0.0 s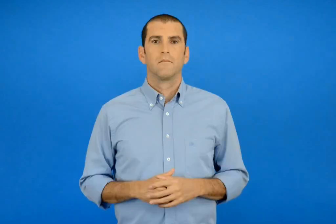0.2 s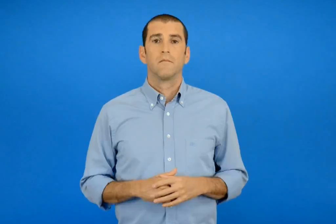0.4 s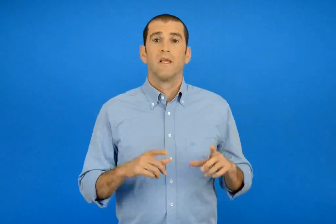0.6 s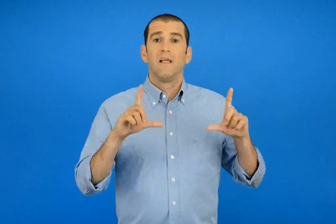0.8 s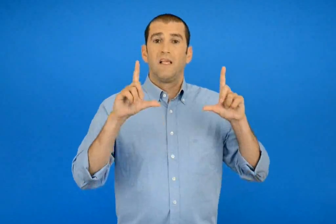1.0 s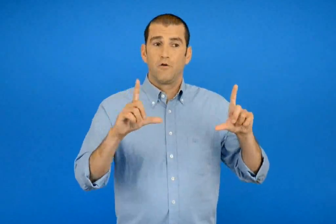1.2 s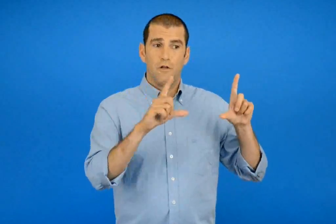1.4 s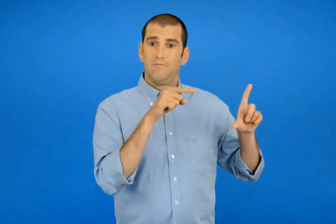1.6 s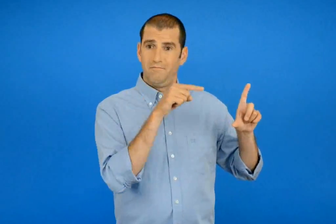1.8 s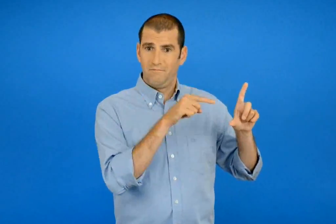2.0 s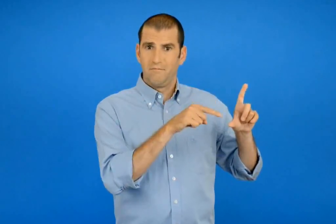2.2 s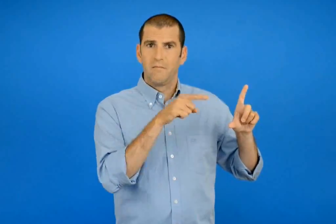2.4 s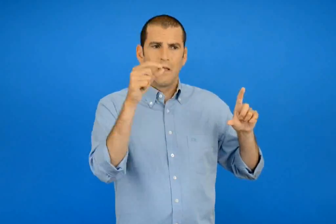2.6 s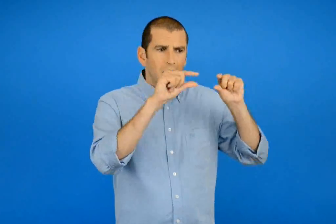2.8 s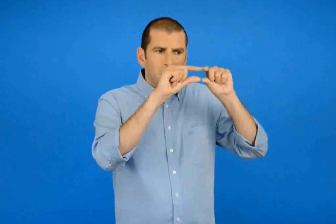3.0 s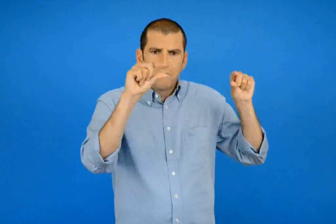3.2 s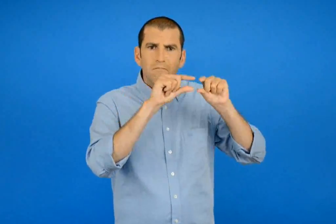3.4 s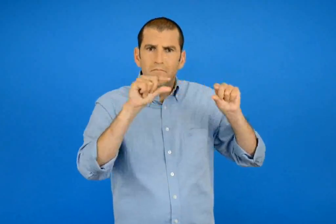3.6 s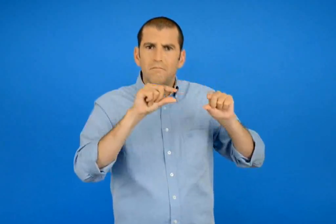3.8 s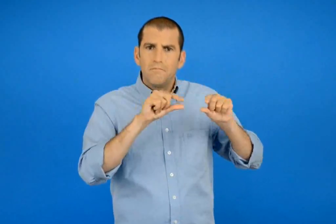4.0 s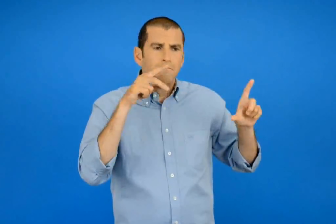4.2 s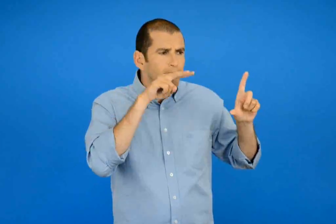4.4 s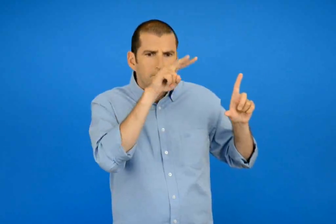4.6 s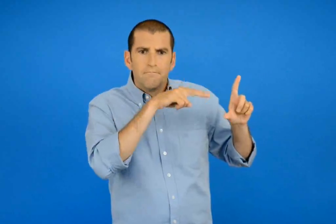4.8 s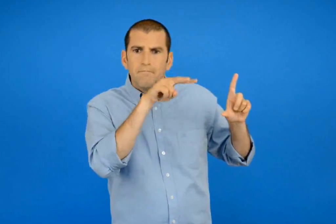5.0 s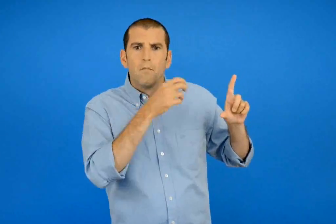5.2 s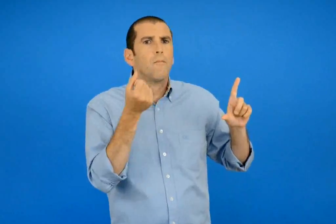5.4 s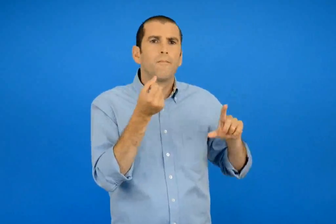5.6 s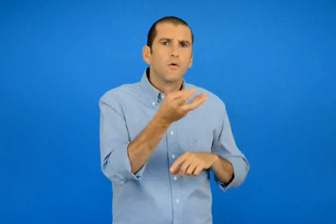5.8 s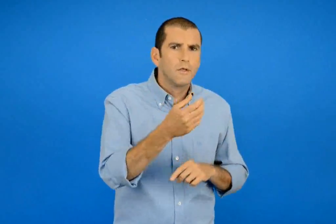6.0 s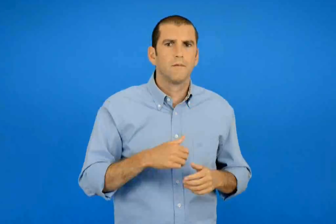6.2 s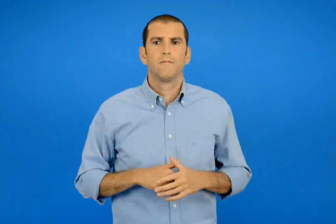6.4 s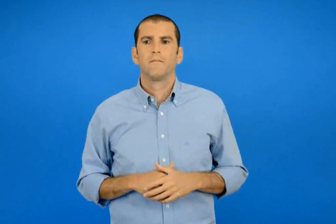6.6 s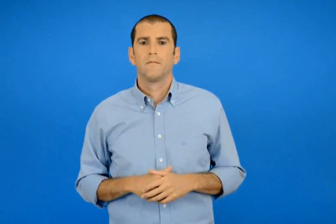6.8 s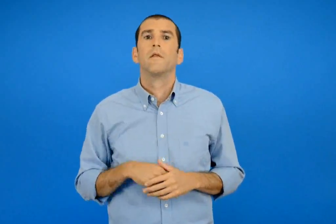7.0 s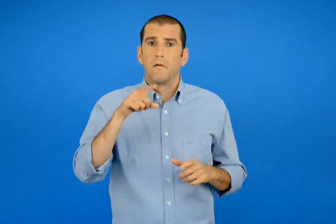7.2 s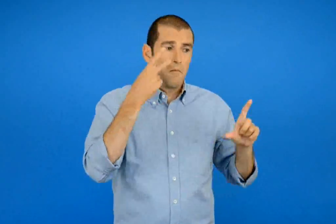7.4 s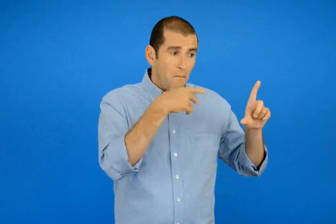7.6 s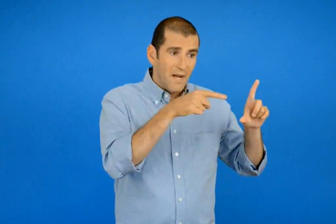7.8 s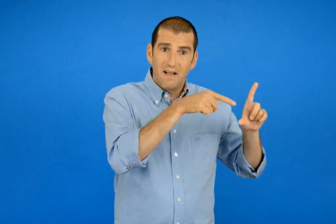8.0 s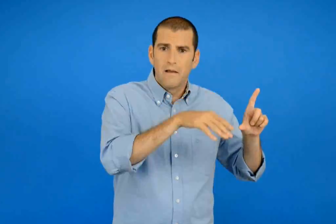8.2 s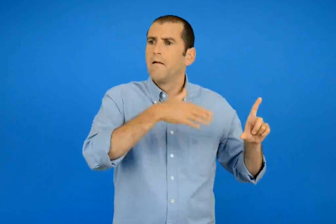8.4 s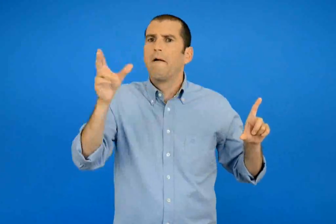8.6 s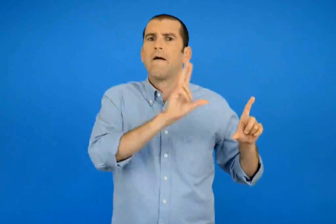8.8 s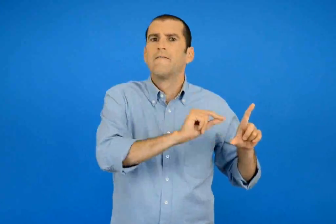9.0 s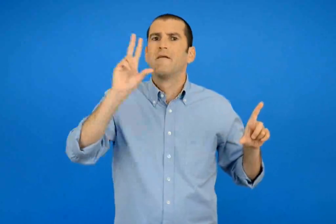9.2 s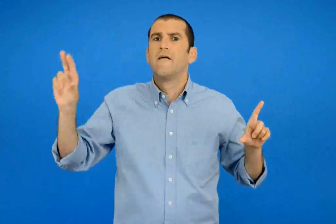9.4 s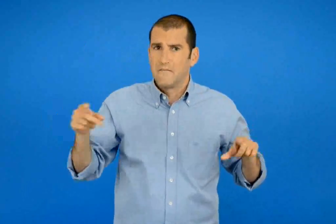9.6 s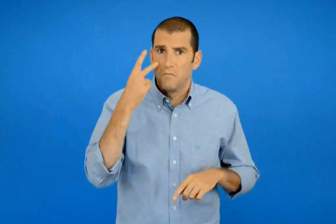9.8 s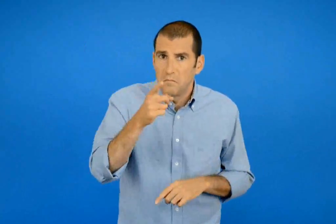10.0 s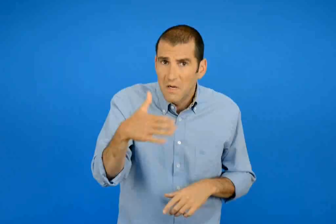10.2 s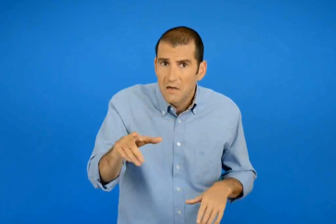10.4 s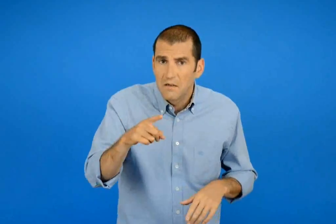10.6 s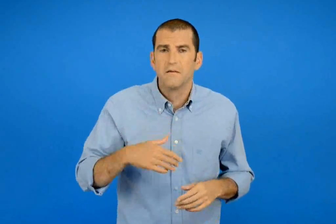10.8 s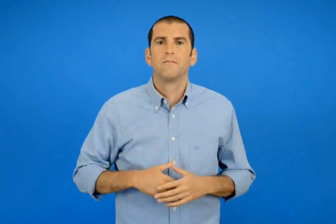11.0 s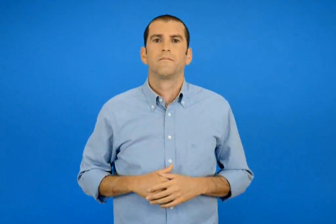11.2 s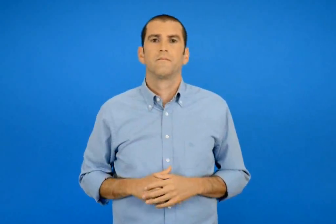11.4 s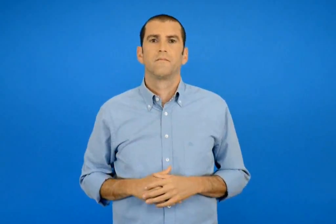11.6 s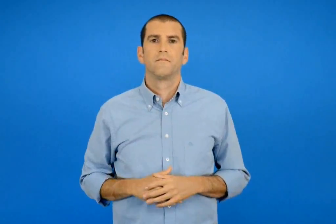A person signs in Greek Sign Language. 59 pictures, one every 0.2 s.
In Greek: μέτρησε ποσά πράγματα μπορείς να διαβάσεις σε αυτή την εικόνα έχεις δει κάποιά αλλά που μοιάζουν με αυτά ;
